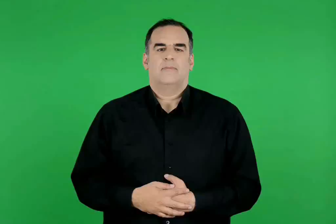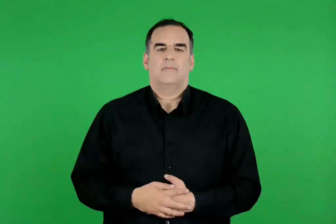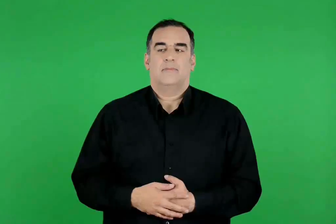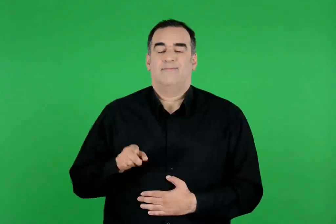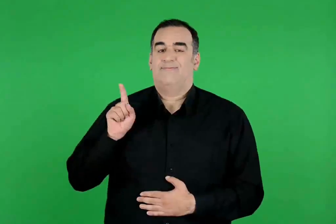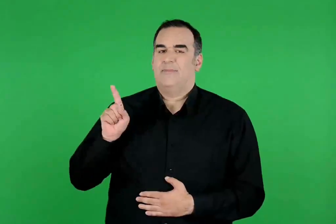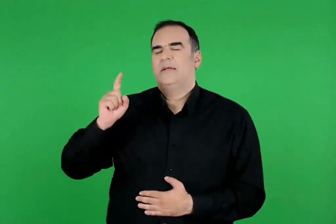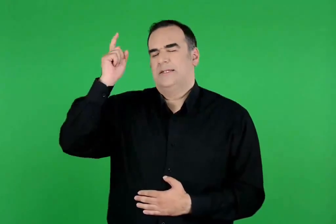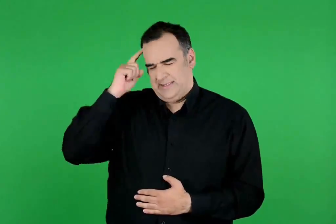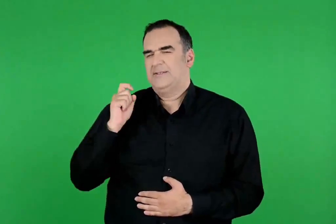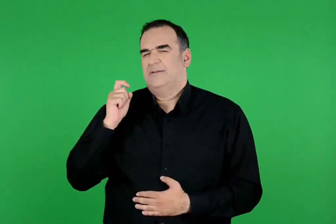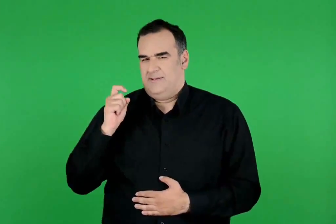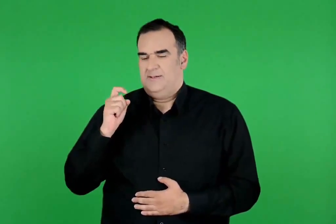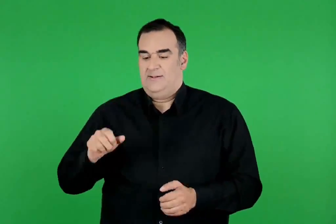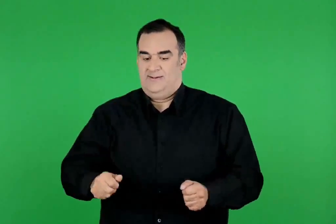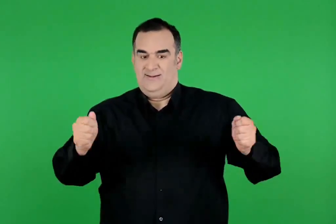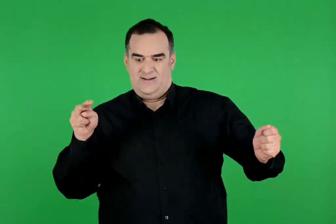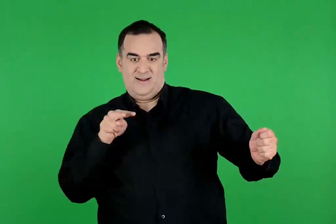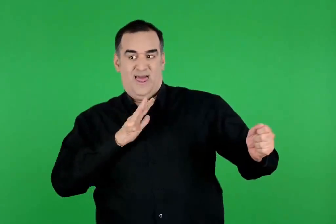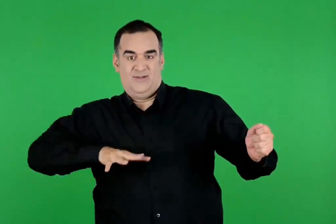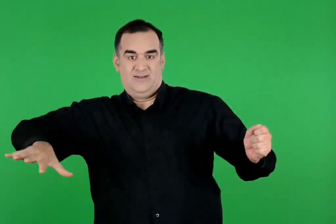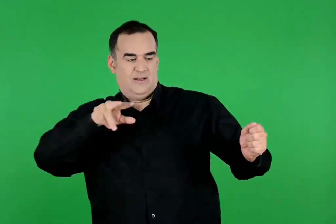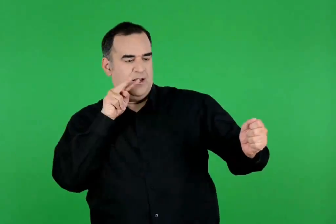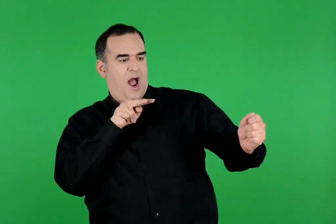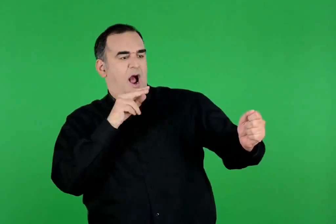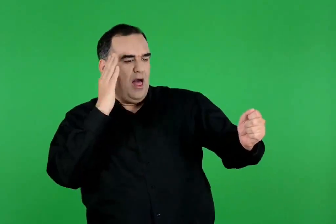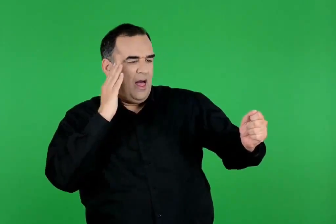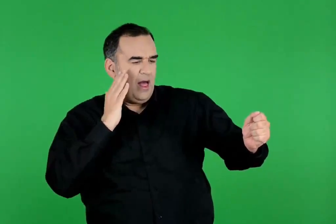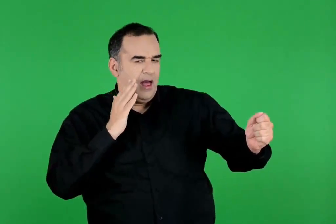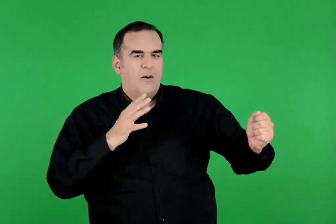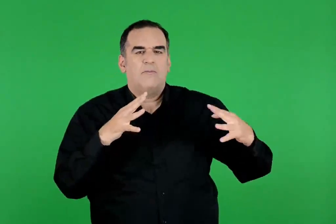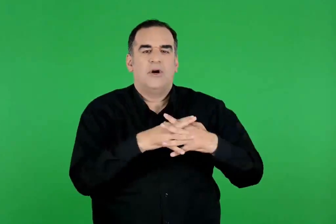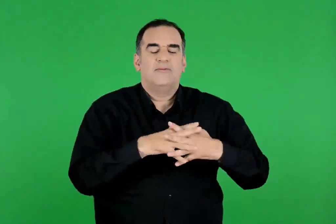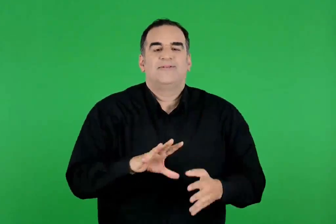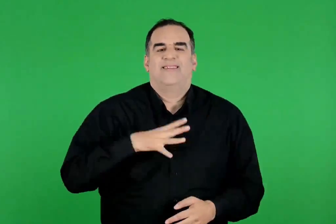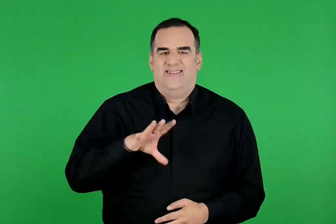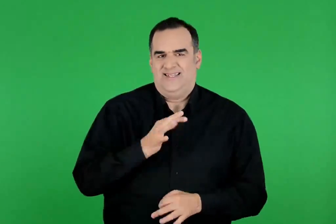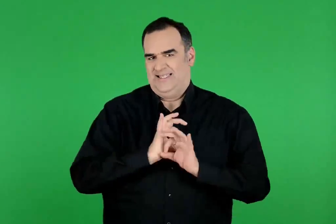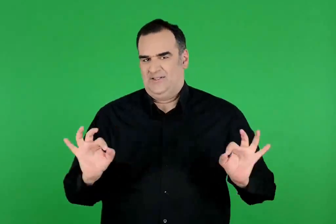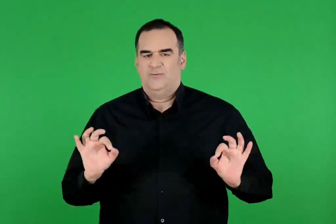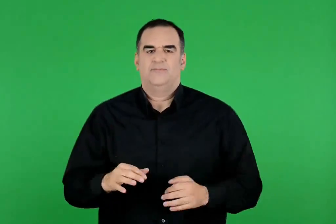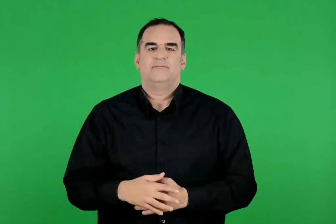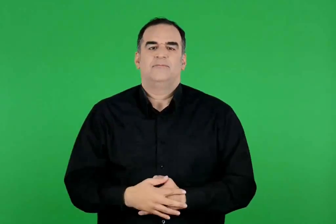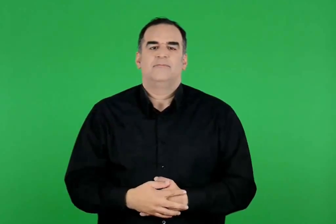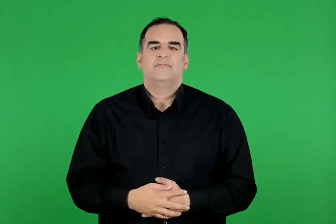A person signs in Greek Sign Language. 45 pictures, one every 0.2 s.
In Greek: ξέρει πως , αν οι άνθρωποι προσέξουν την ομορφιά της ασπίδας , δε θα θέλουν πια να πολεμούν
